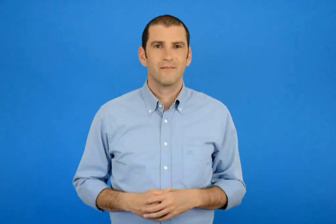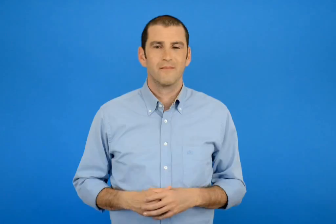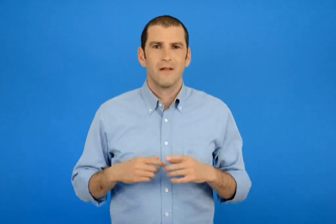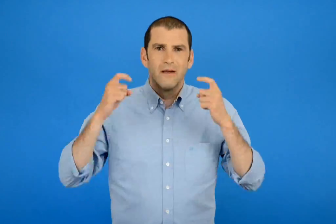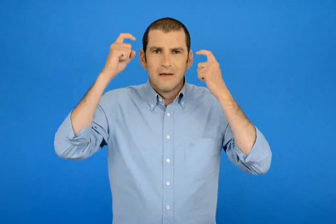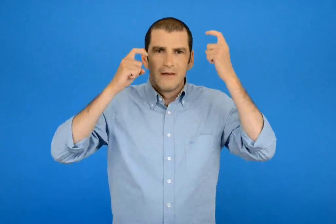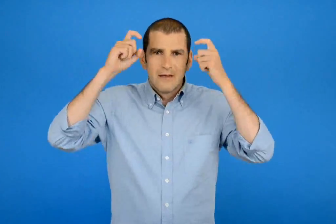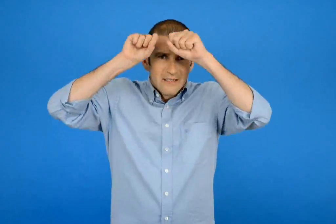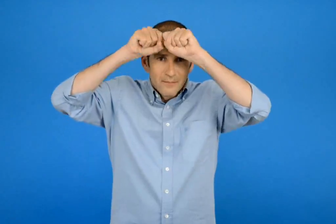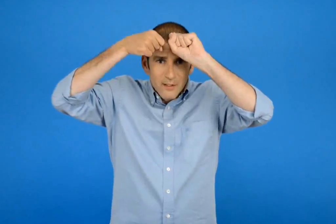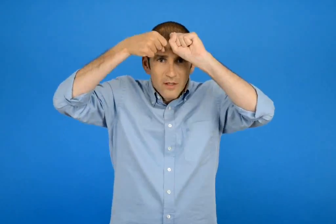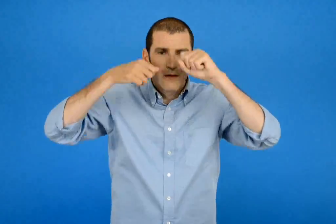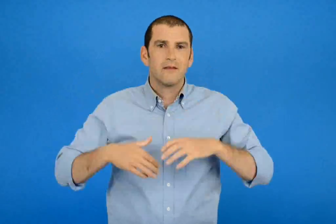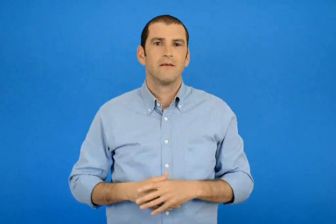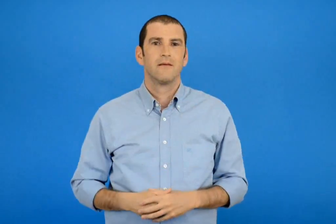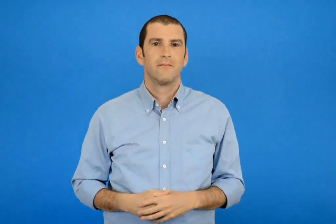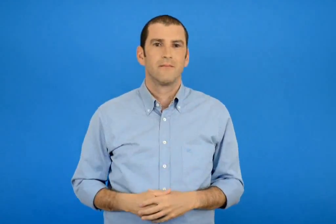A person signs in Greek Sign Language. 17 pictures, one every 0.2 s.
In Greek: σπαζοκεφαλιές
